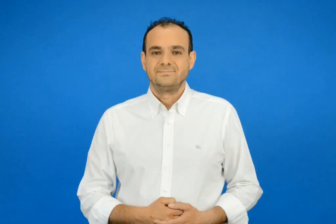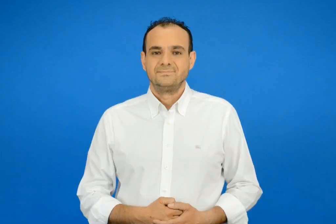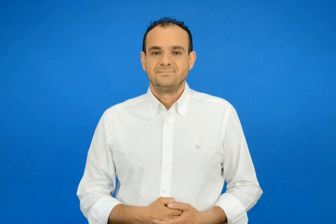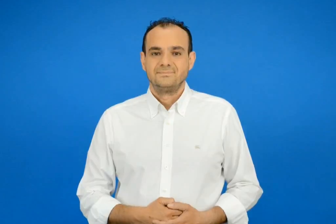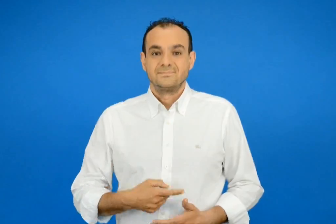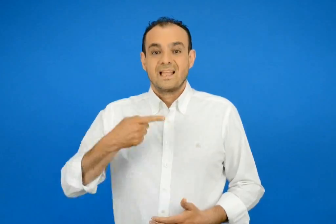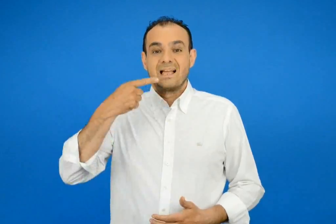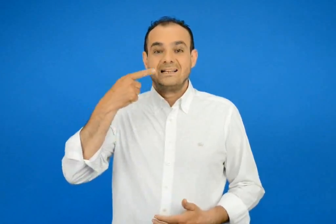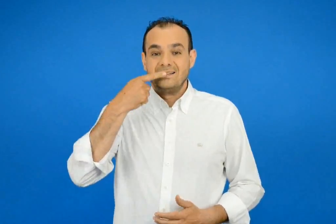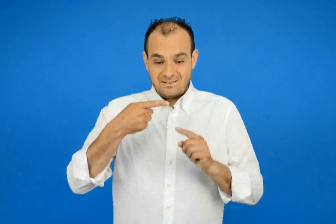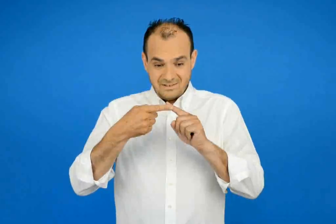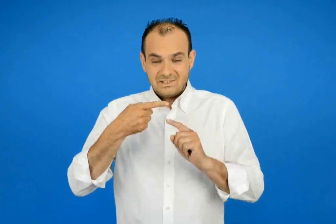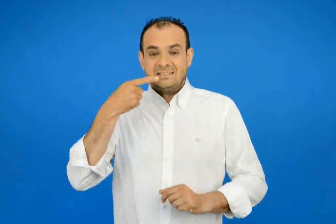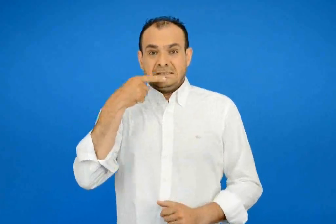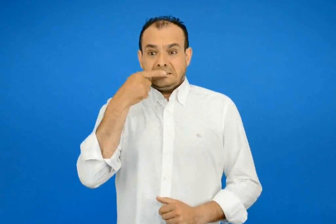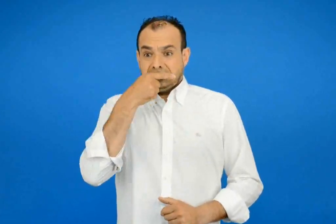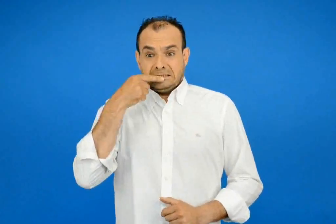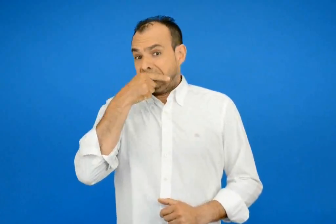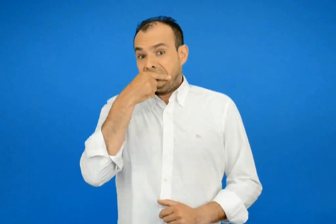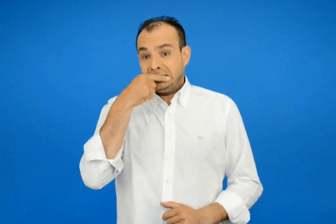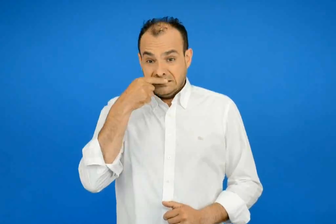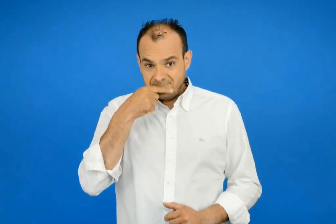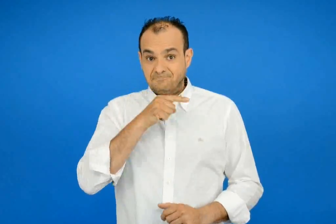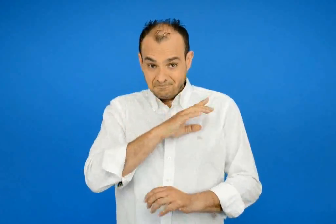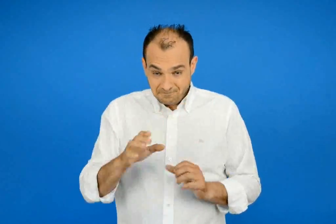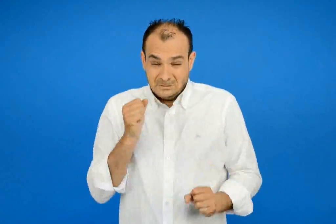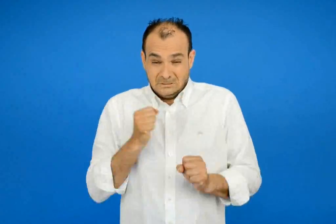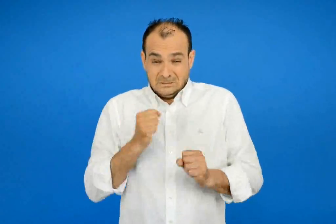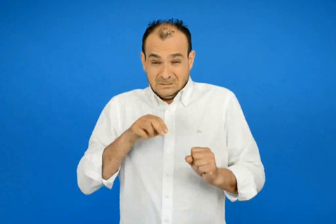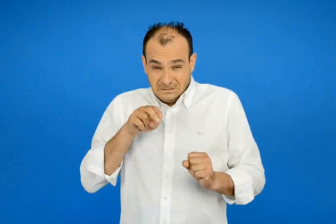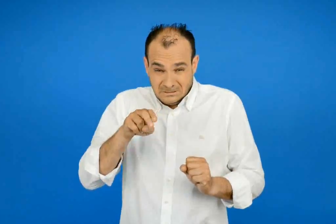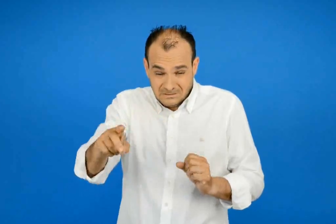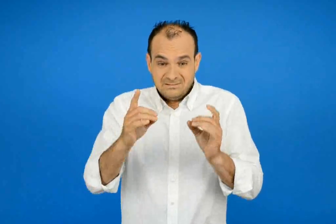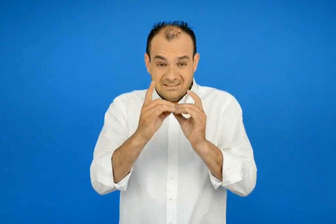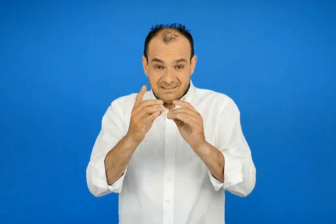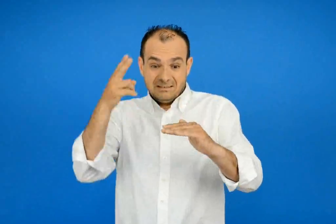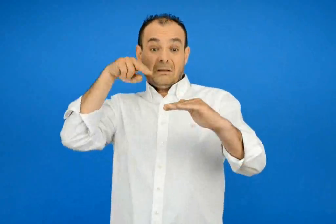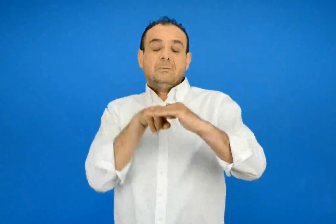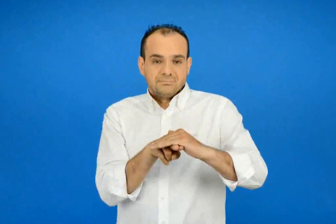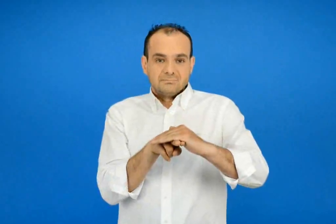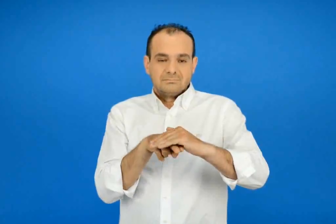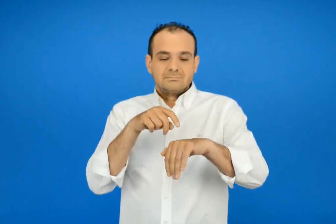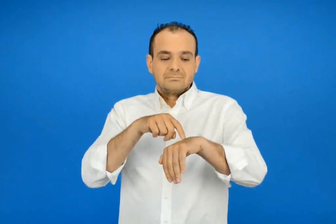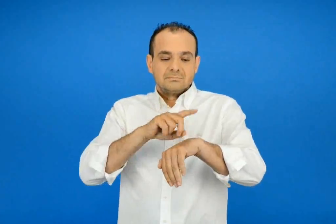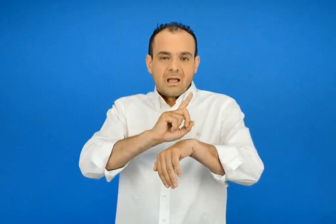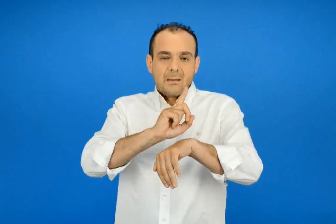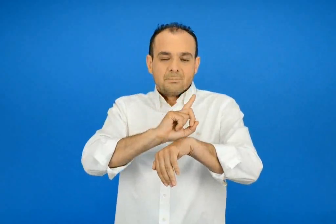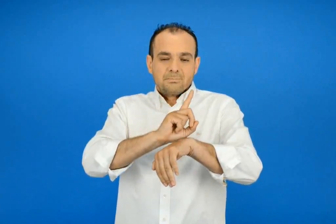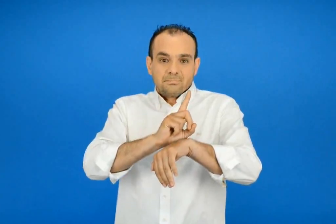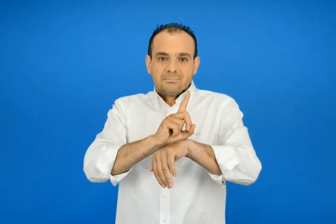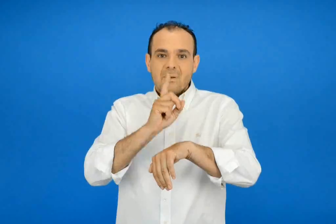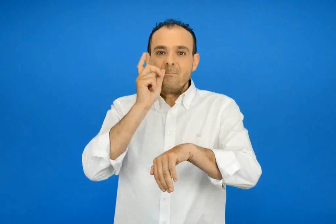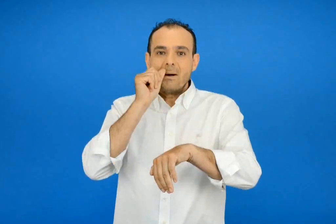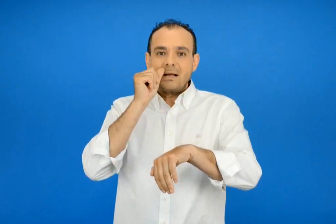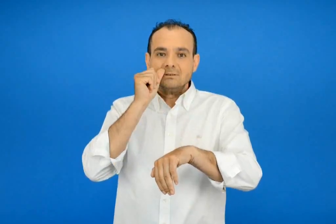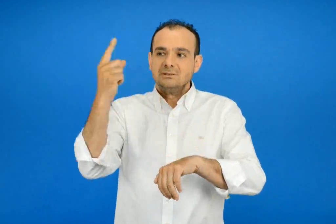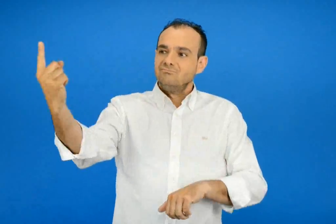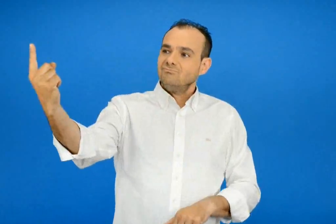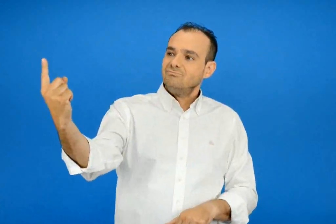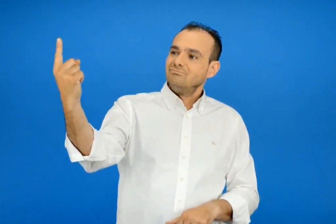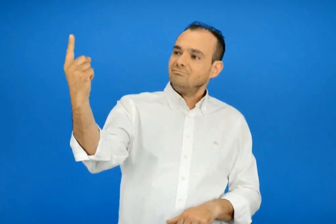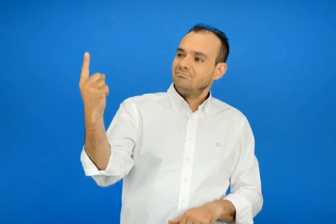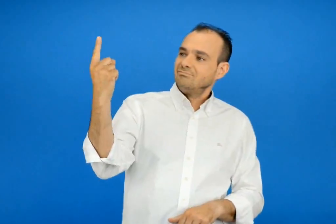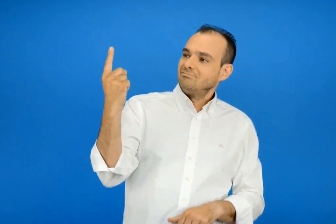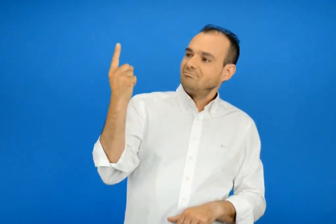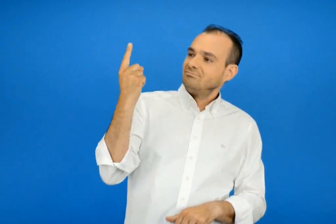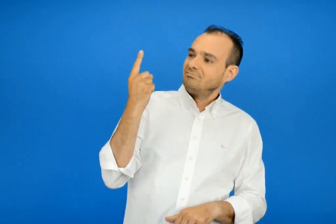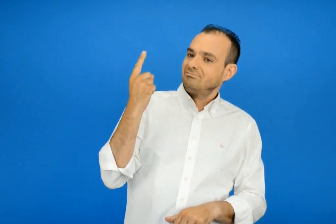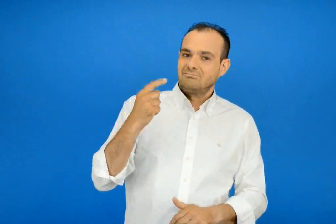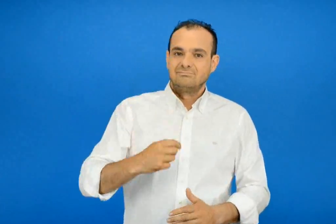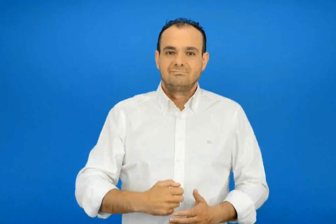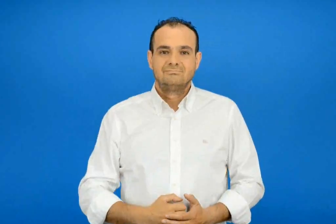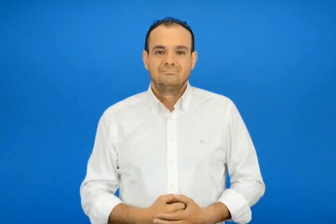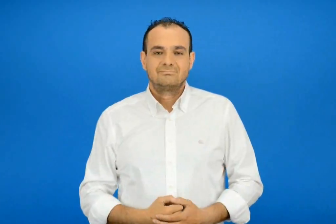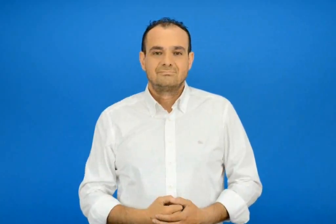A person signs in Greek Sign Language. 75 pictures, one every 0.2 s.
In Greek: έτριψε βιαστικά τα δόντια της με την οδοντόβουρτσα κι έτρεξε στο κρεβάτι της σε ένα λεπτο μπήκε κι ο μπαμπάς
